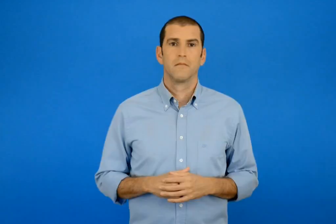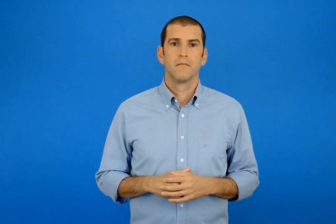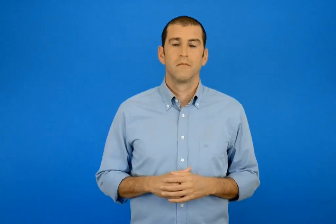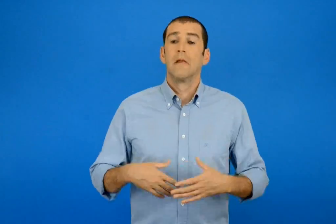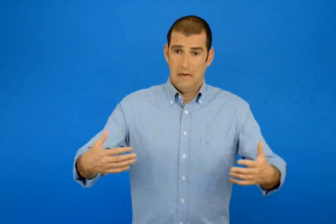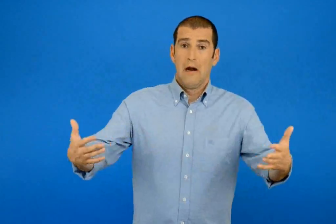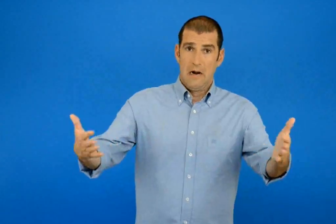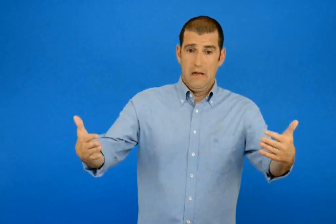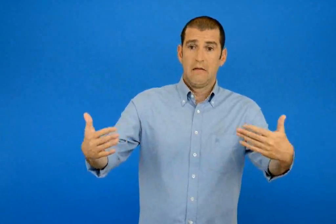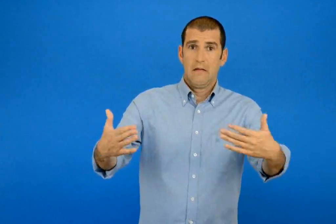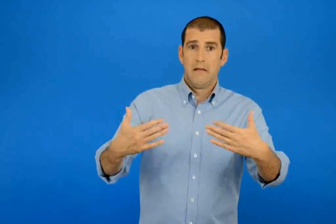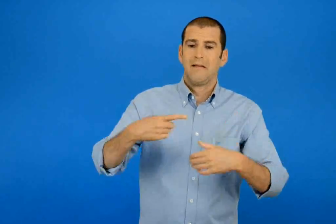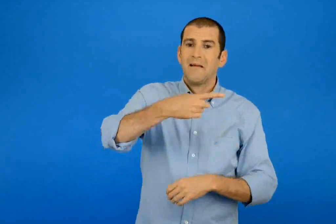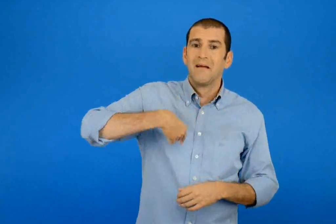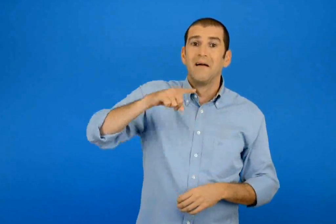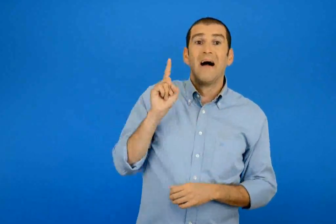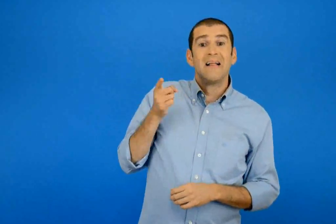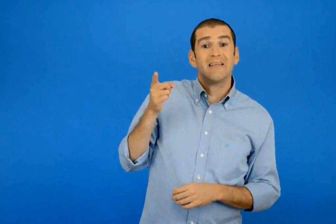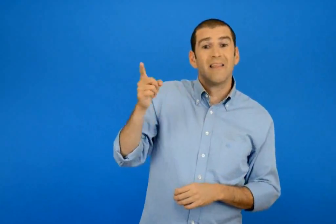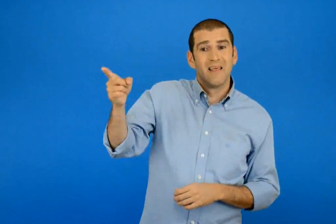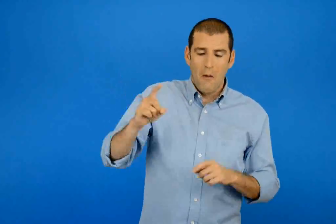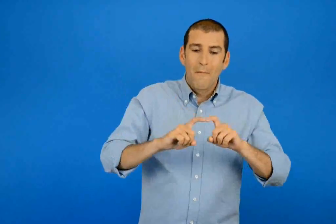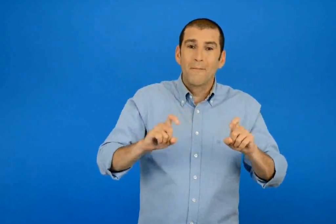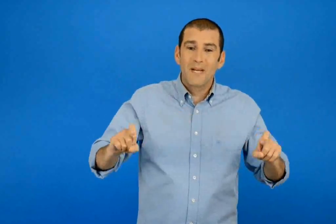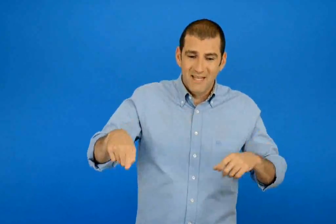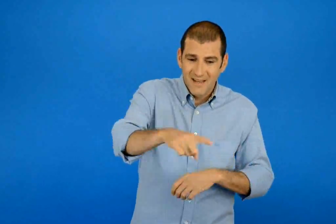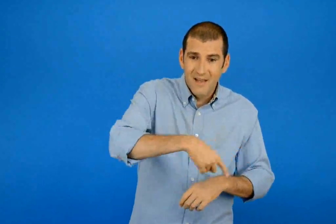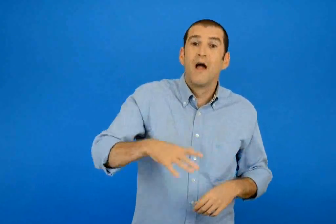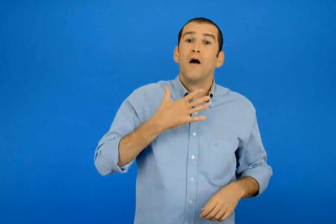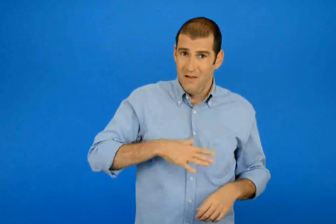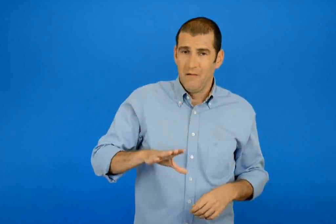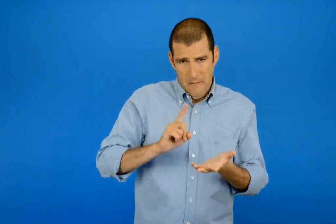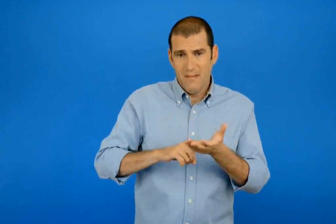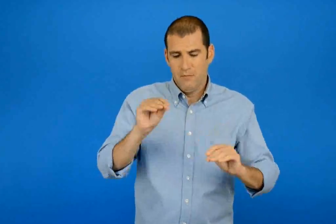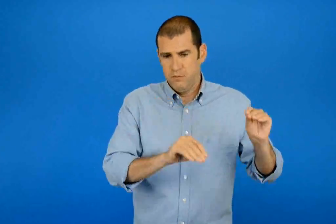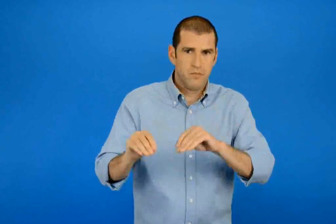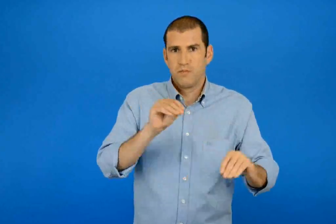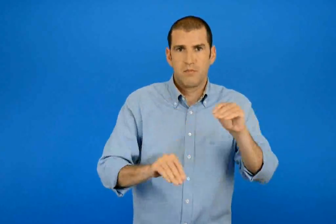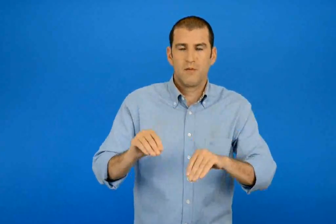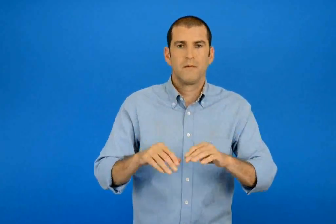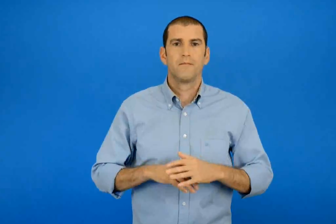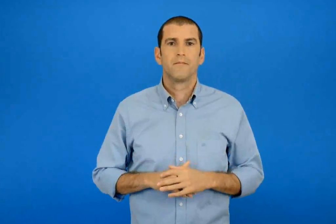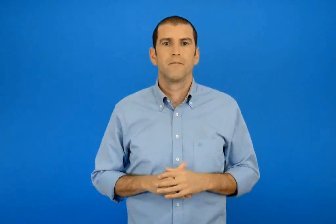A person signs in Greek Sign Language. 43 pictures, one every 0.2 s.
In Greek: ελατέ τώρα να ετοιμάσουμε τα πράγματα που θέλουμε για το ταξίδι
